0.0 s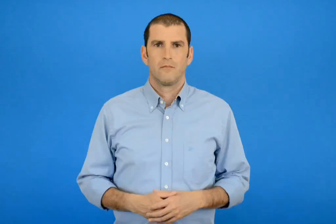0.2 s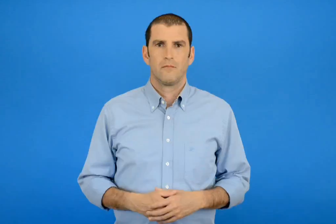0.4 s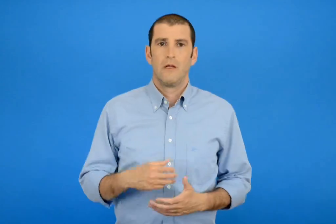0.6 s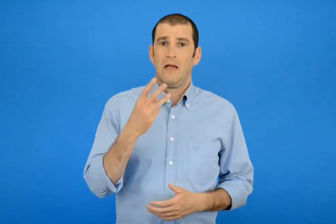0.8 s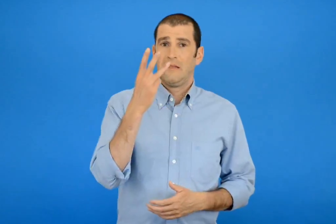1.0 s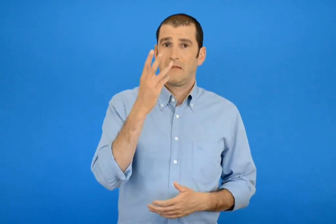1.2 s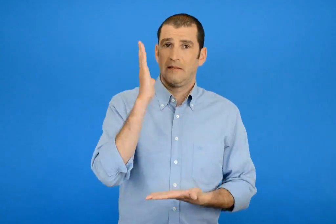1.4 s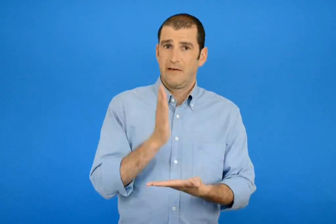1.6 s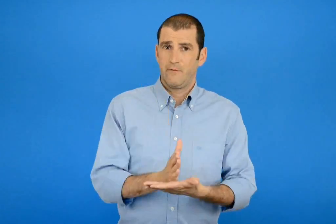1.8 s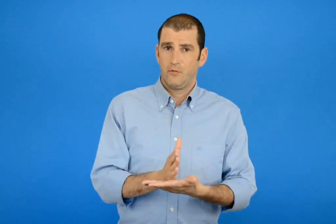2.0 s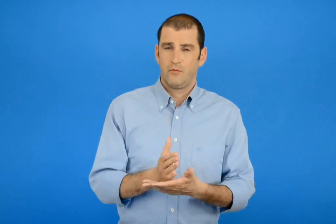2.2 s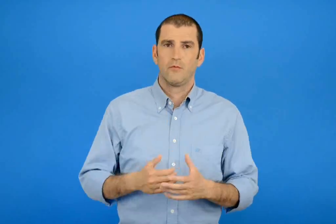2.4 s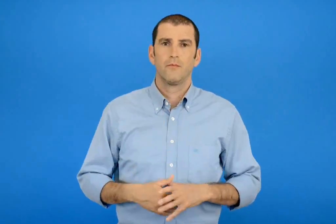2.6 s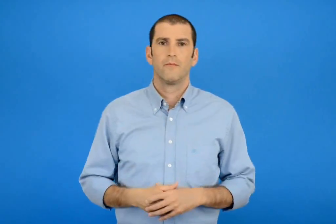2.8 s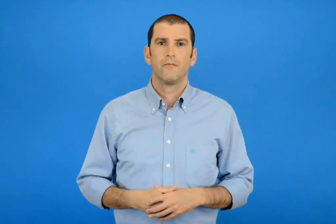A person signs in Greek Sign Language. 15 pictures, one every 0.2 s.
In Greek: στις 3 ακριβώς
